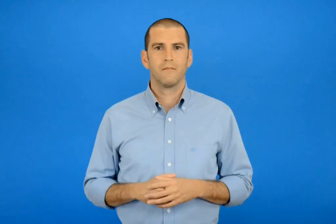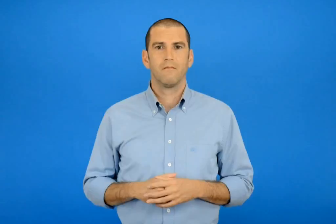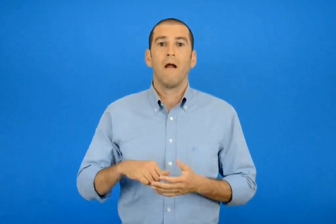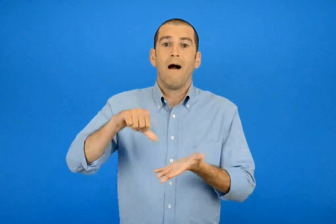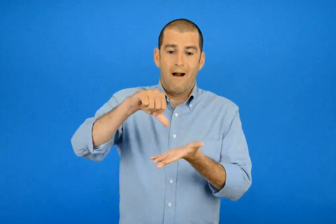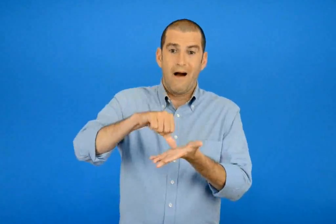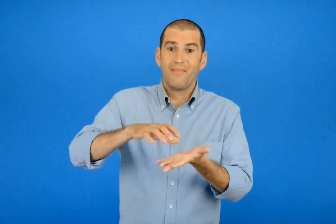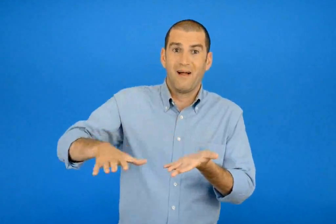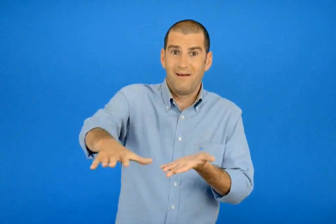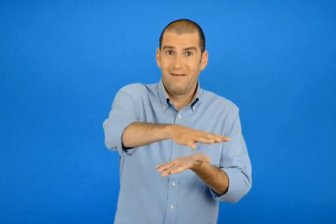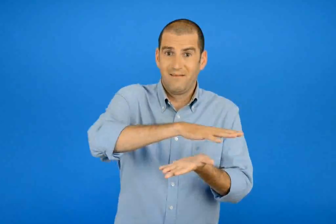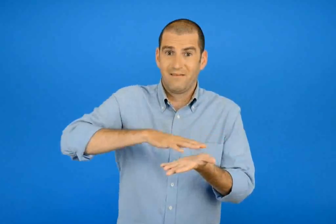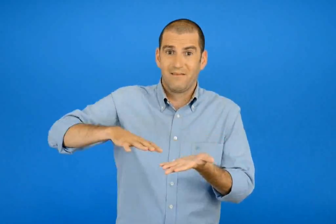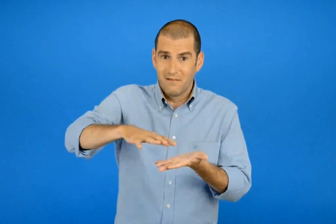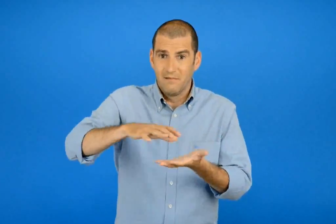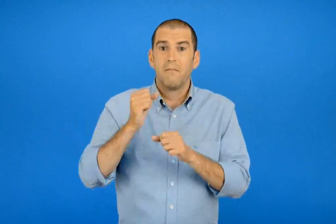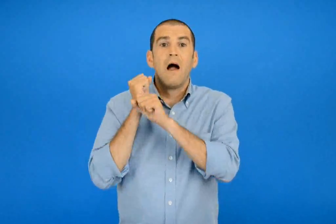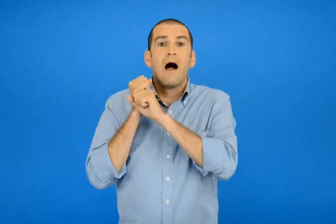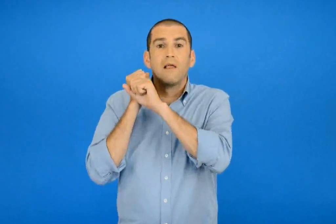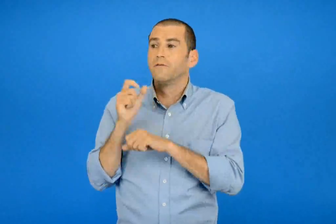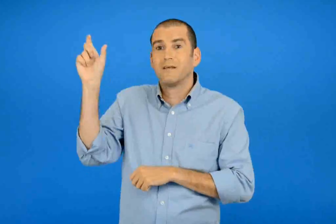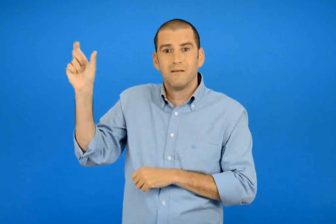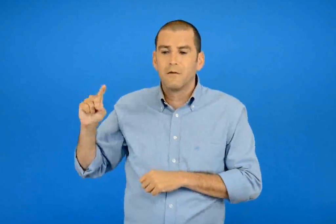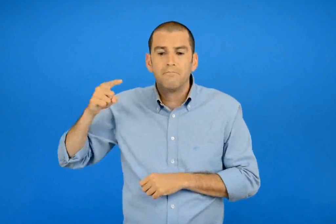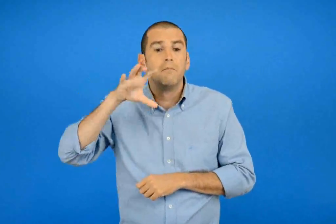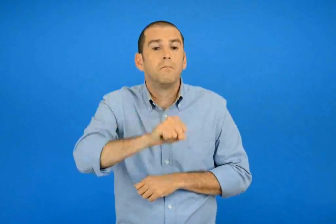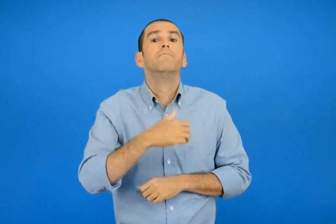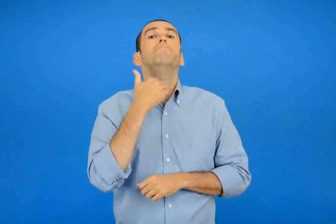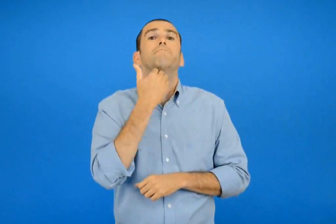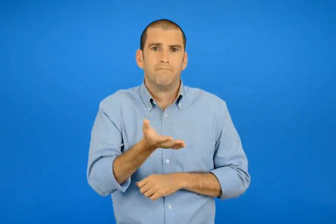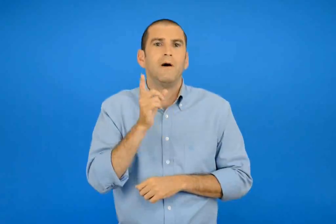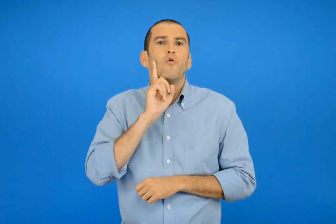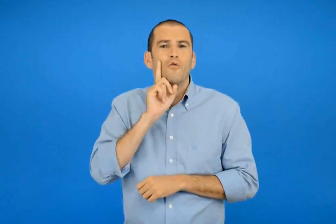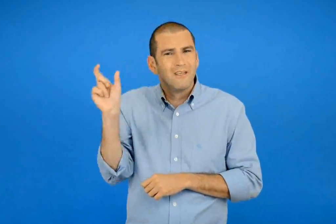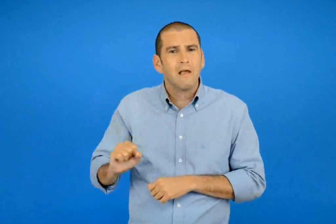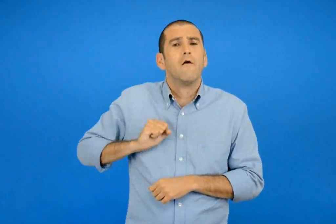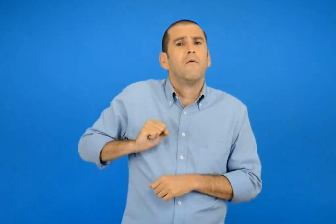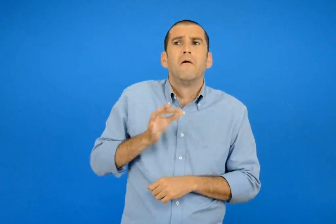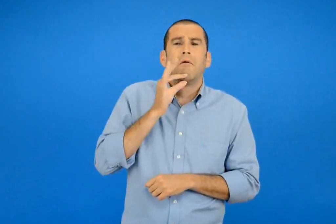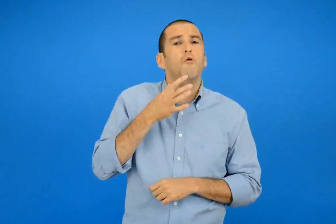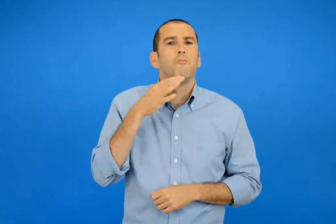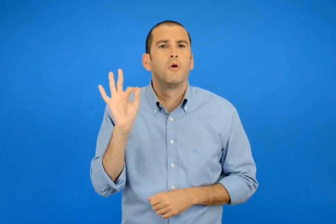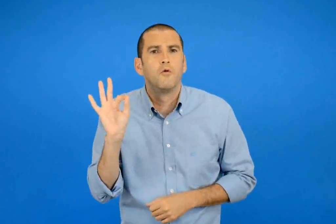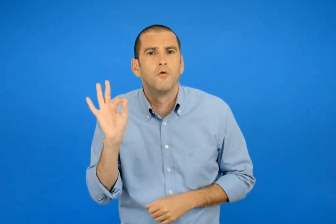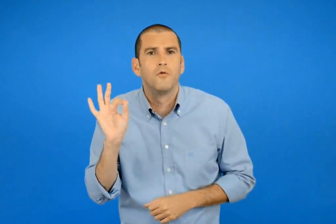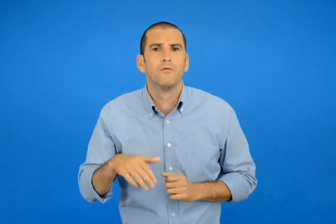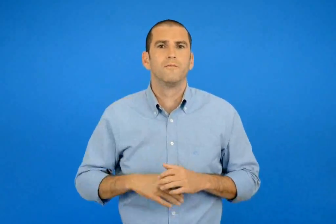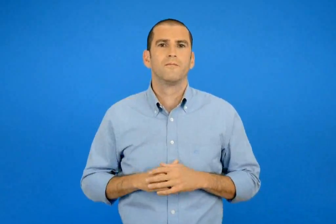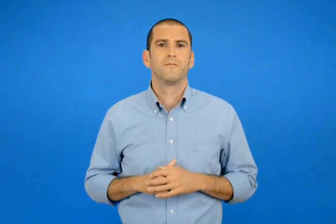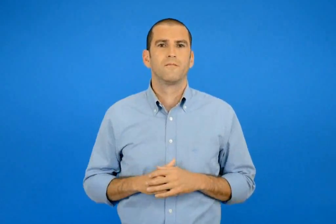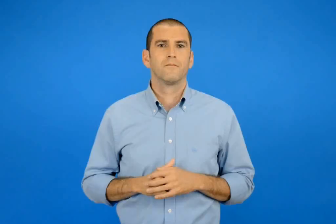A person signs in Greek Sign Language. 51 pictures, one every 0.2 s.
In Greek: γιατί φοβάται το κοριτσάκι ότι δε θα βρει ο αϊ βασίλης την αθήνα ;
